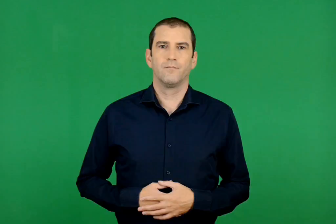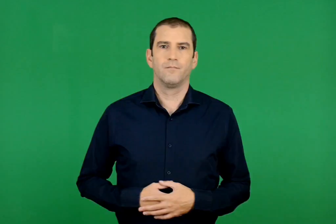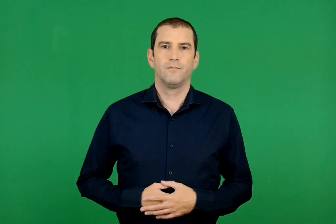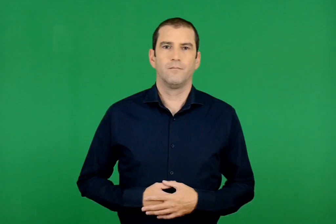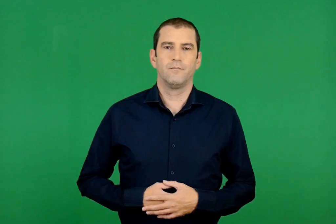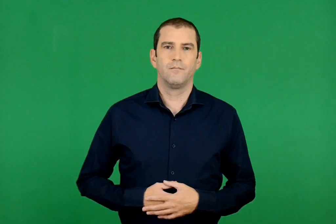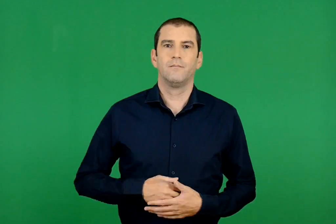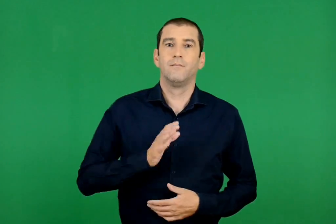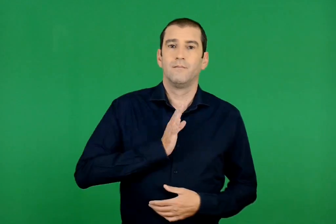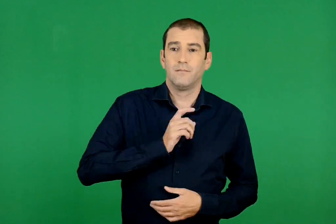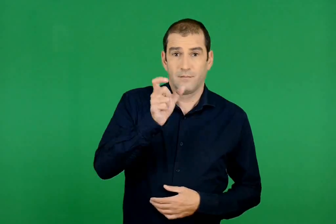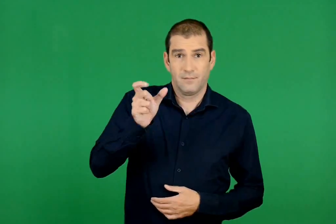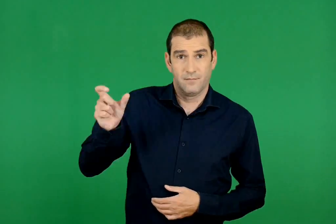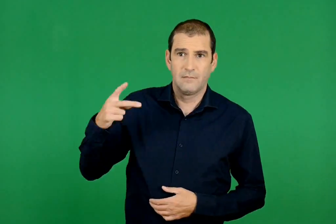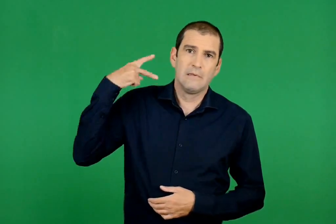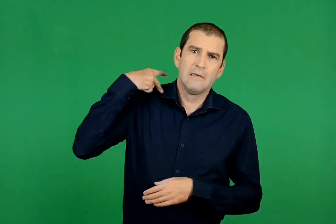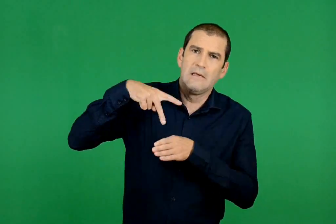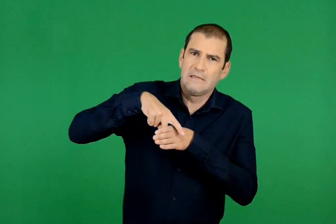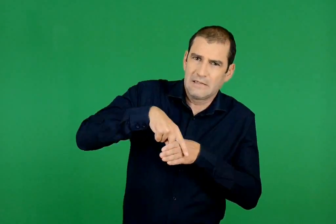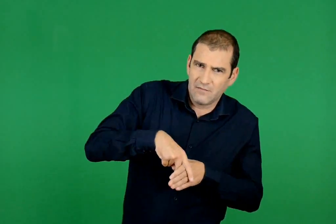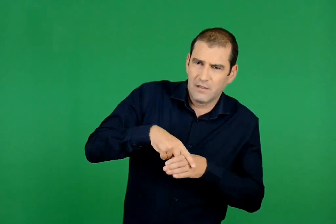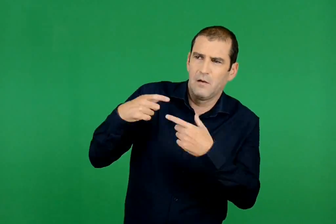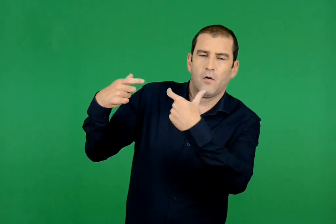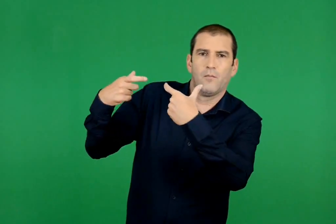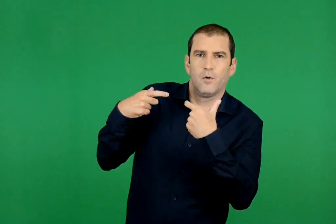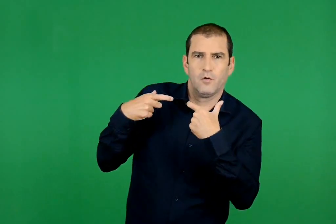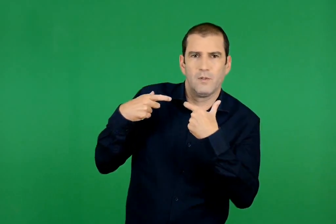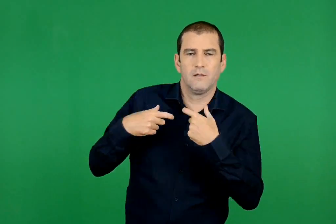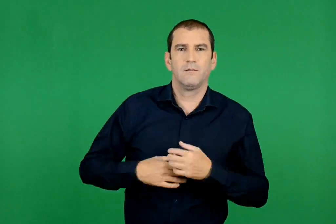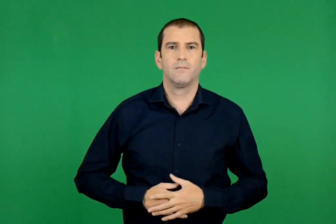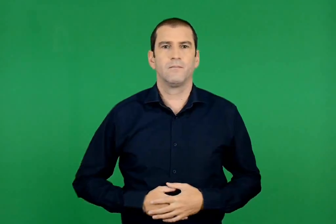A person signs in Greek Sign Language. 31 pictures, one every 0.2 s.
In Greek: σκλάβοι πολιορκημένοι
